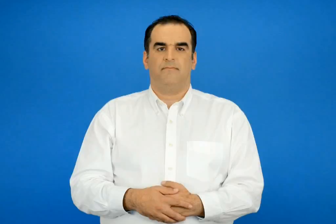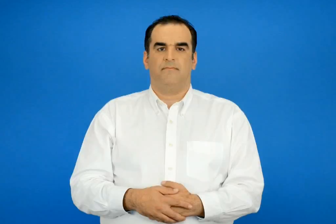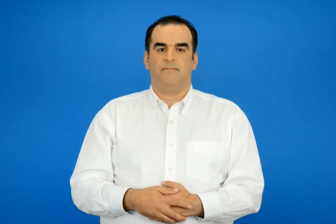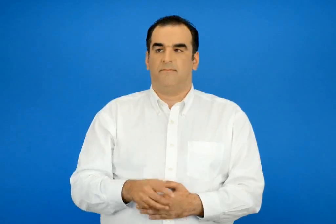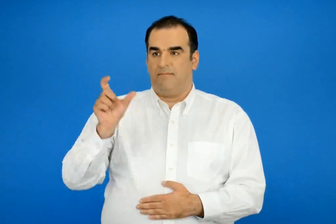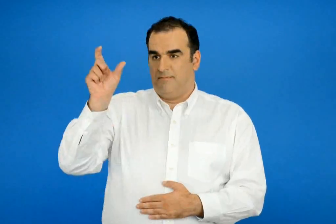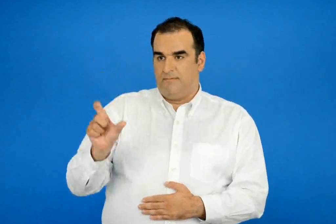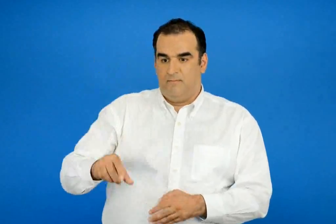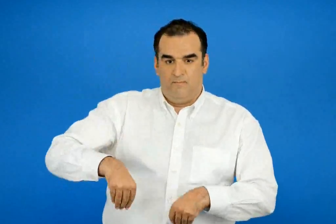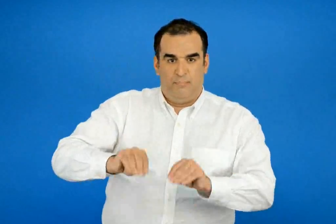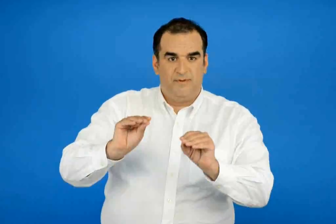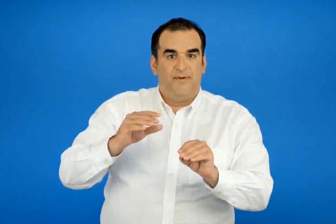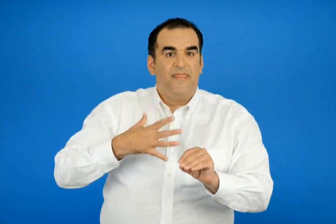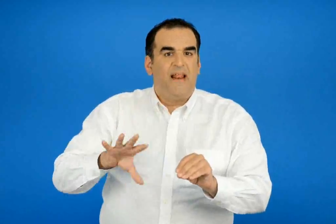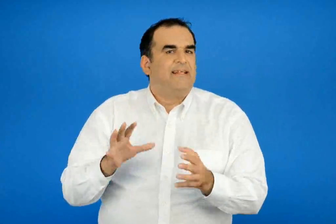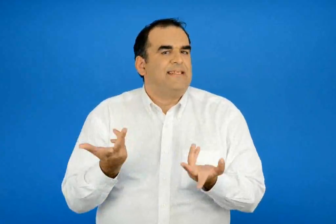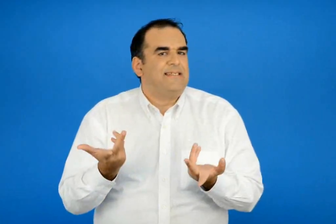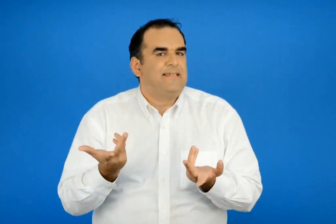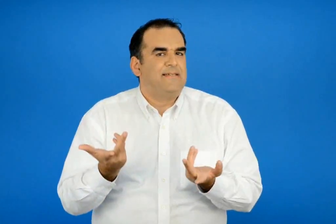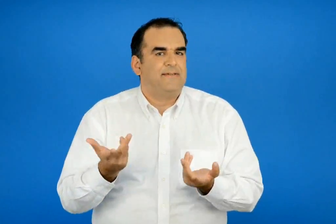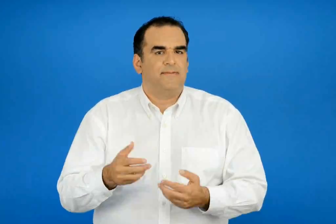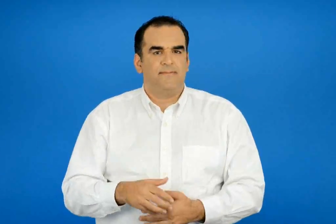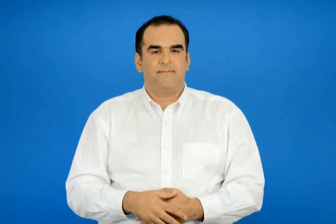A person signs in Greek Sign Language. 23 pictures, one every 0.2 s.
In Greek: τι θέλει να πουλήσει ;
